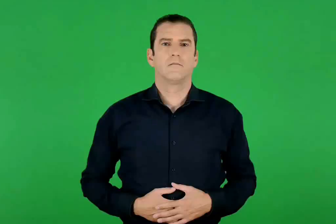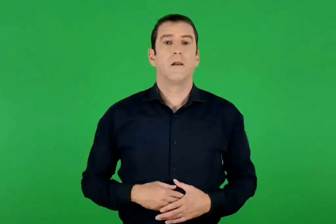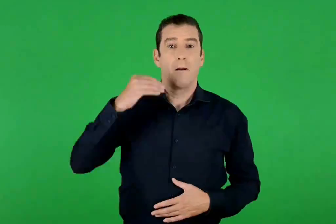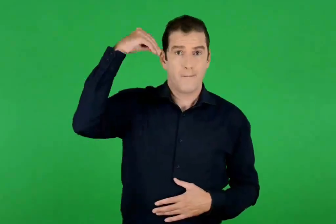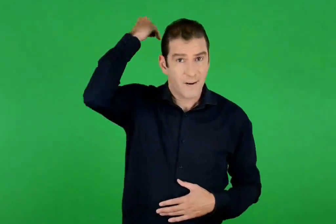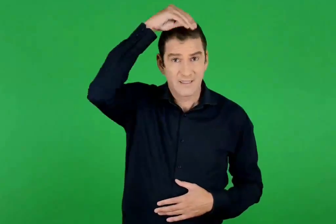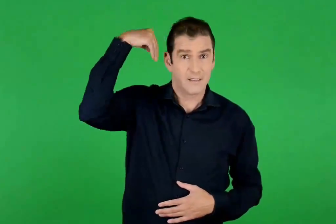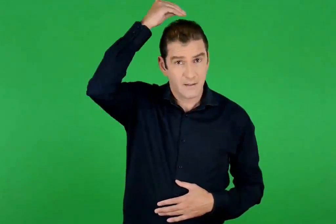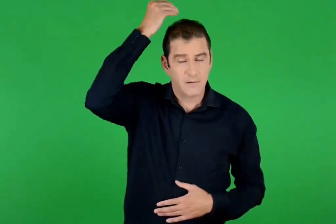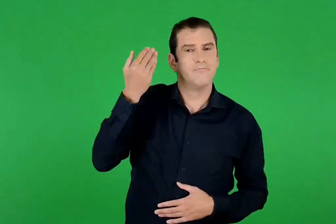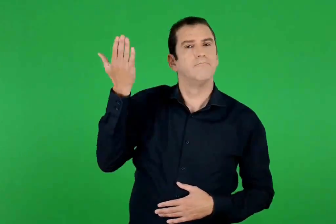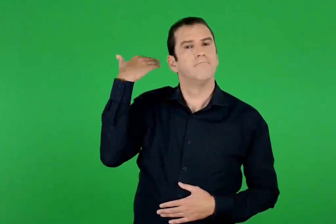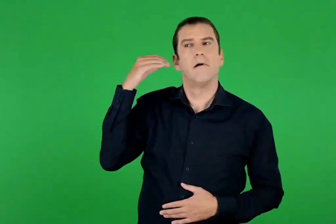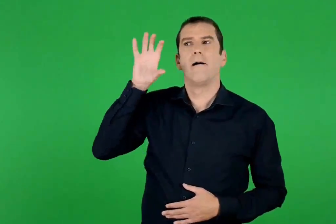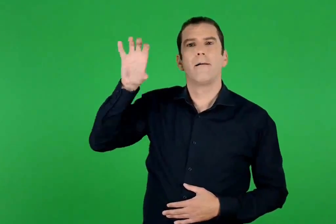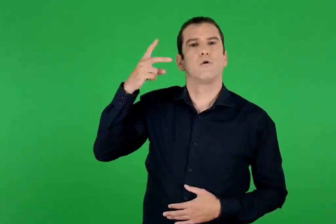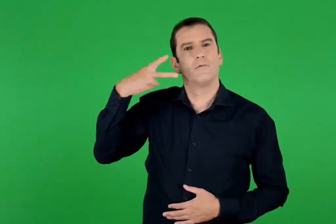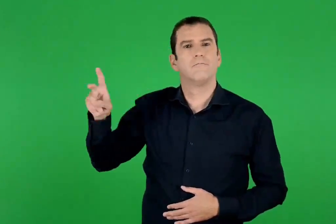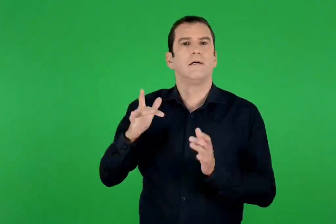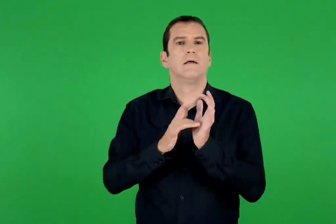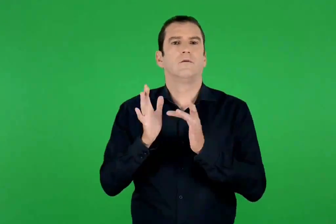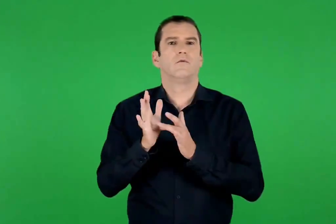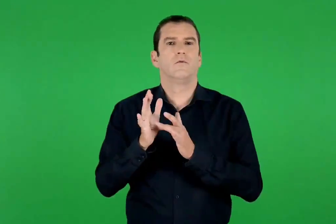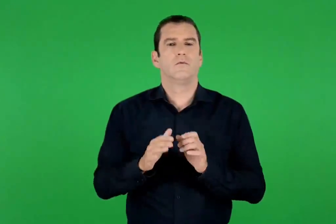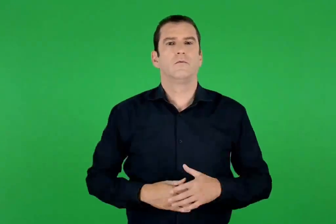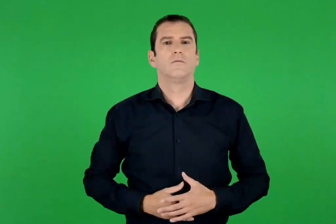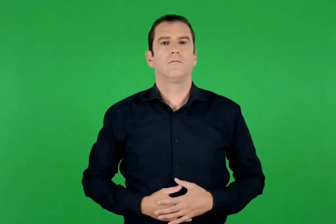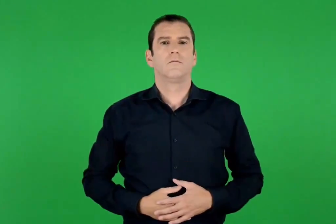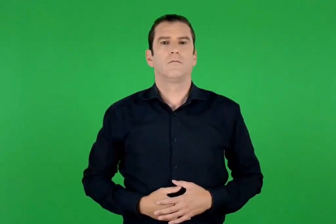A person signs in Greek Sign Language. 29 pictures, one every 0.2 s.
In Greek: η παλαιστίνη την εποχή του χριστού
